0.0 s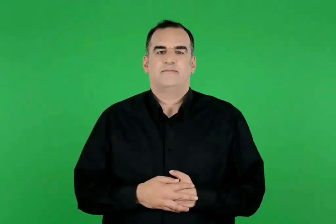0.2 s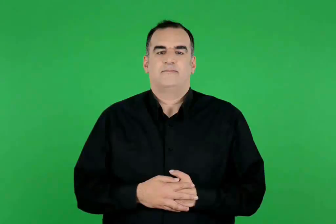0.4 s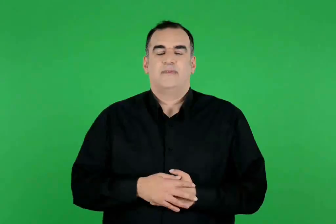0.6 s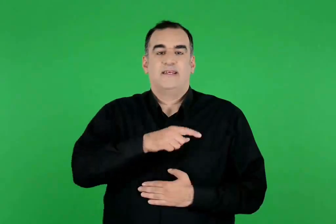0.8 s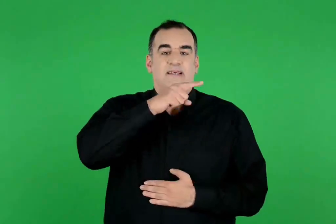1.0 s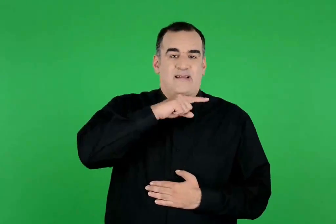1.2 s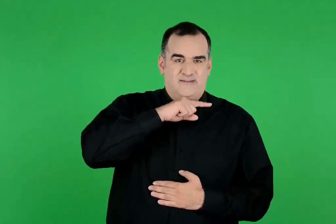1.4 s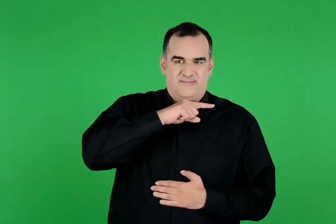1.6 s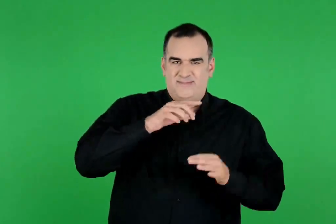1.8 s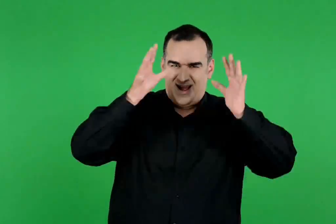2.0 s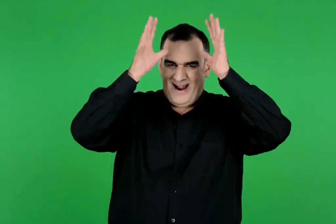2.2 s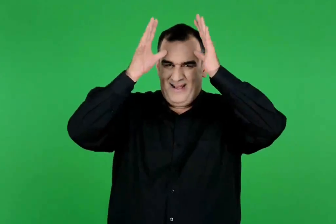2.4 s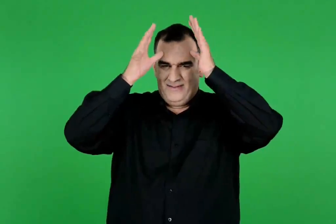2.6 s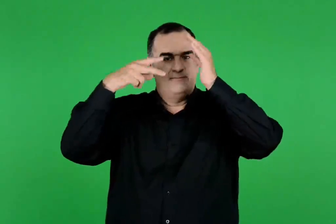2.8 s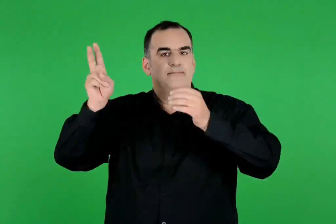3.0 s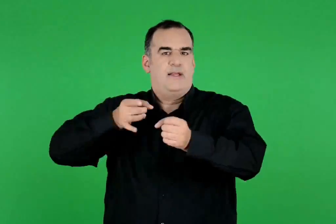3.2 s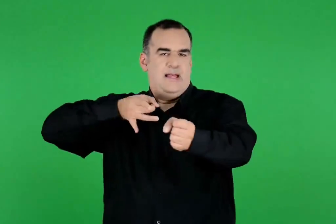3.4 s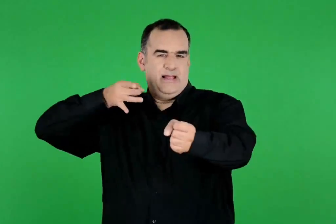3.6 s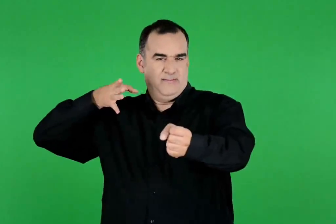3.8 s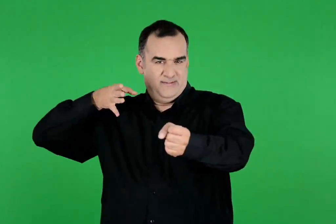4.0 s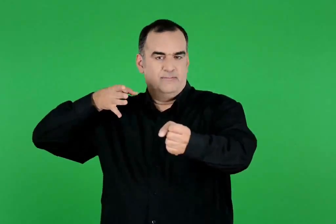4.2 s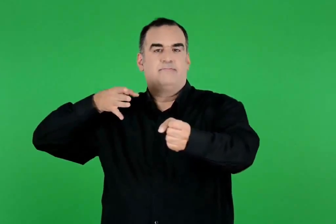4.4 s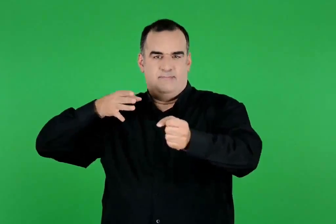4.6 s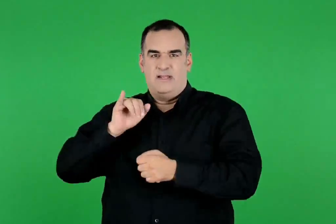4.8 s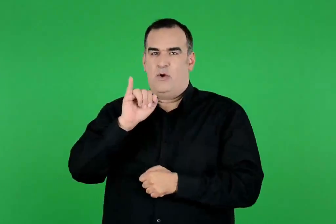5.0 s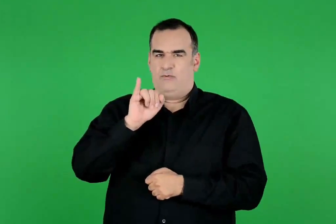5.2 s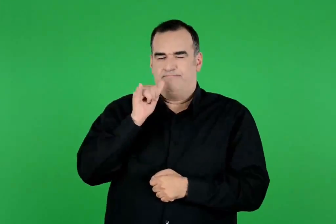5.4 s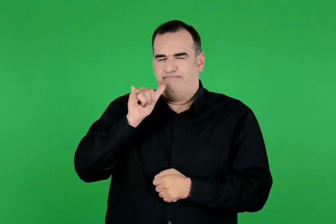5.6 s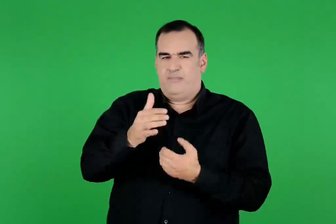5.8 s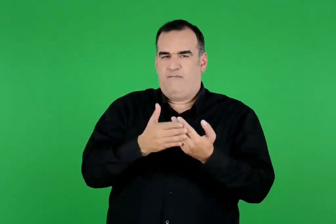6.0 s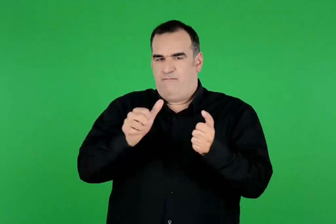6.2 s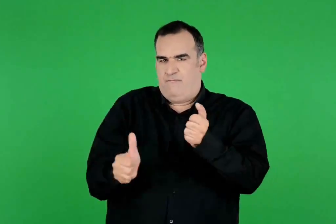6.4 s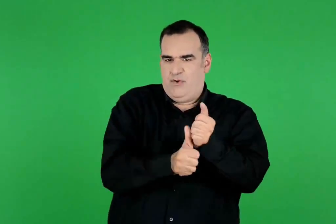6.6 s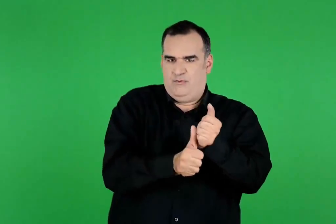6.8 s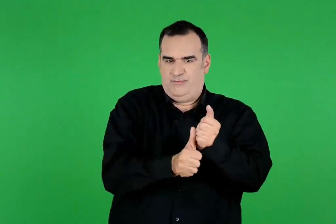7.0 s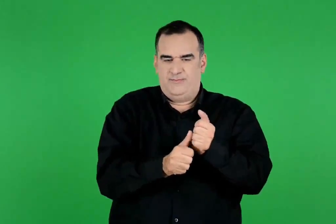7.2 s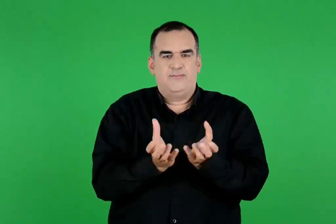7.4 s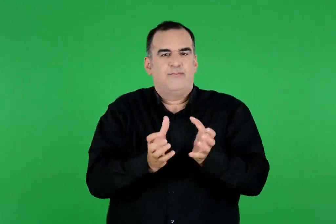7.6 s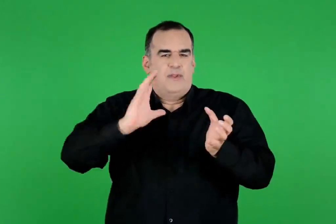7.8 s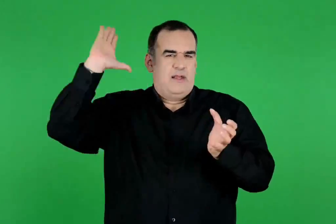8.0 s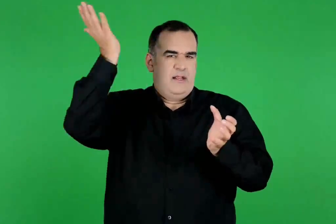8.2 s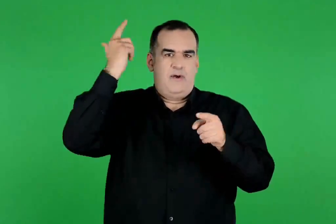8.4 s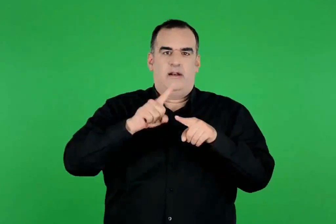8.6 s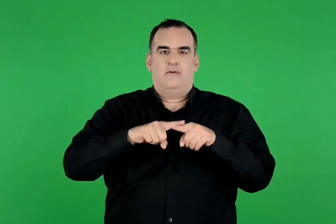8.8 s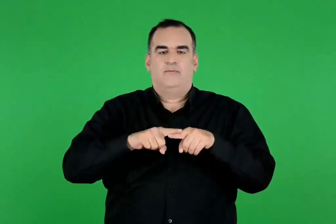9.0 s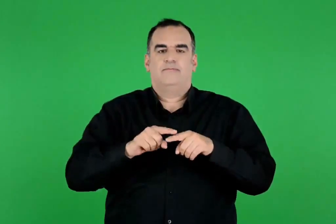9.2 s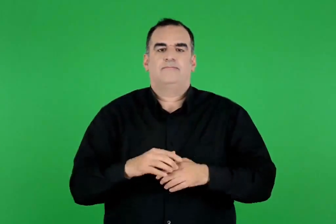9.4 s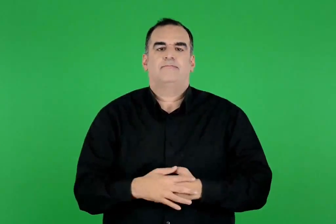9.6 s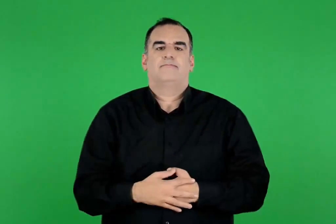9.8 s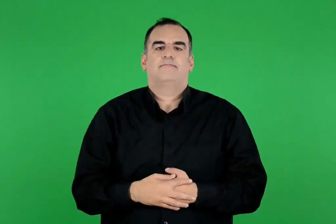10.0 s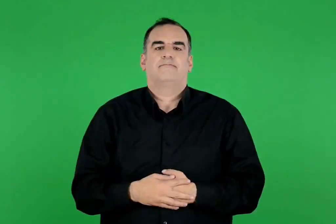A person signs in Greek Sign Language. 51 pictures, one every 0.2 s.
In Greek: ο ηρακλής και το ελάφι της άρτεμης. πάντα βοηθός ο ιόλαος. από αρχαίο ελληνικό αγγείο
